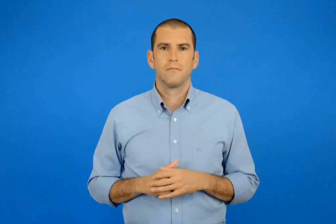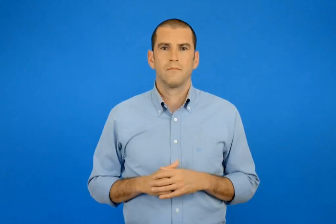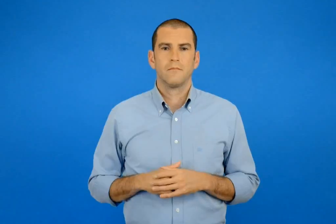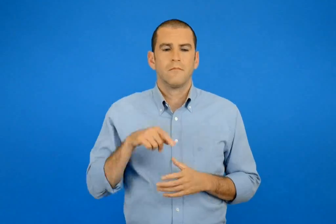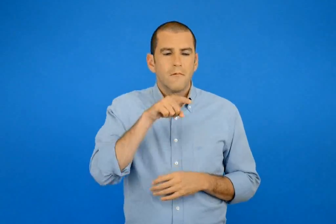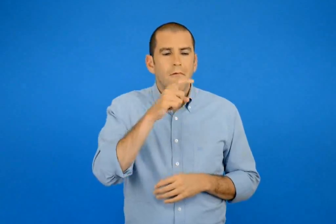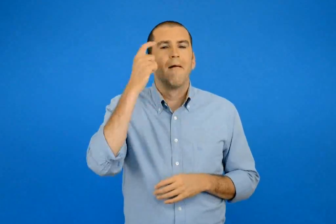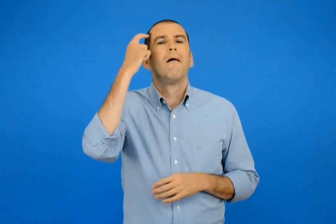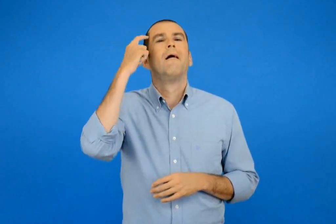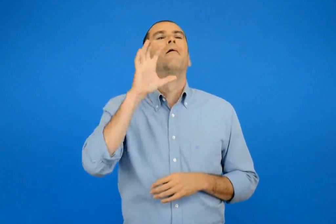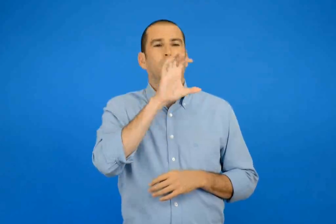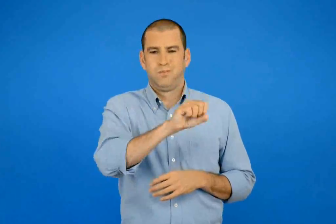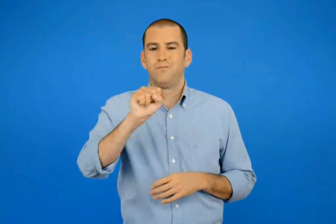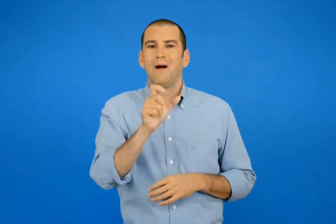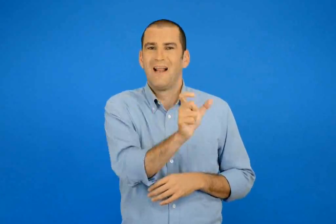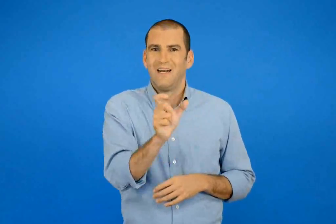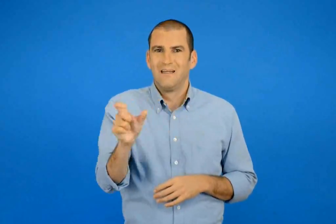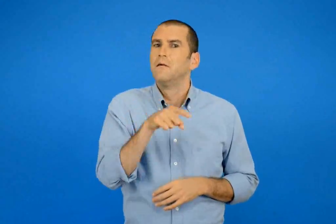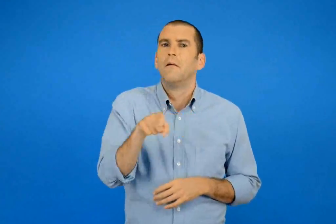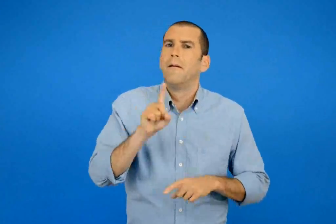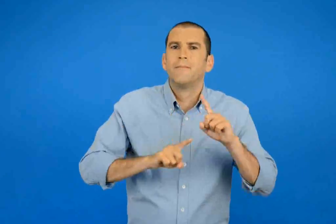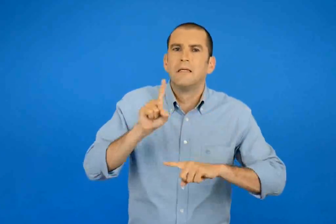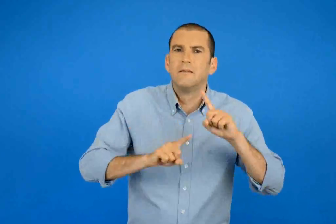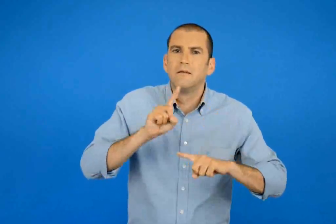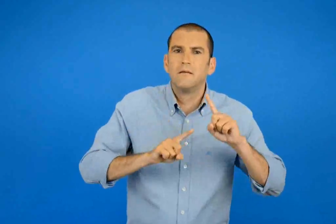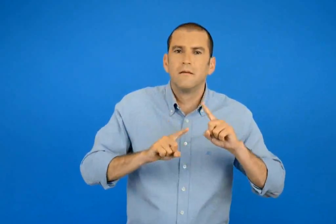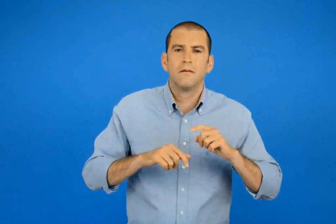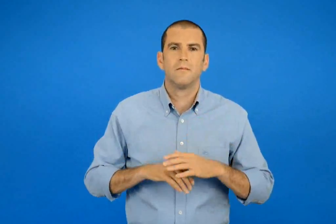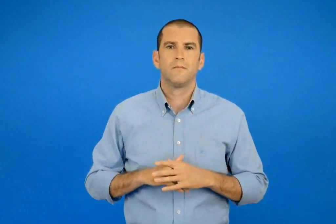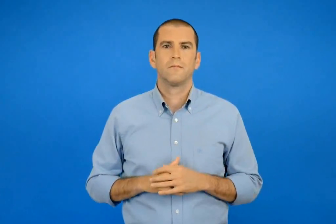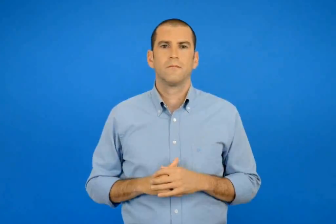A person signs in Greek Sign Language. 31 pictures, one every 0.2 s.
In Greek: ποιές λέξεις σε βοήθησαν να το καταλάβεις ;
